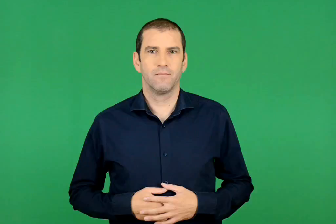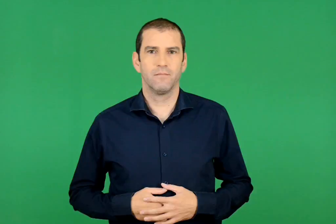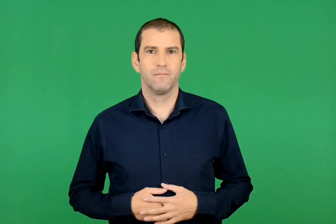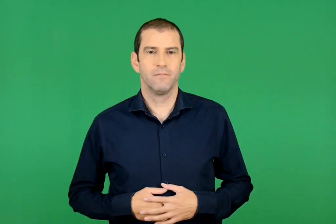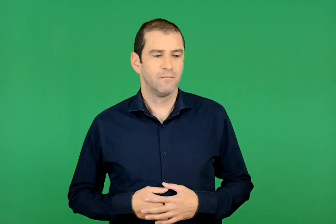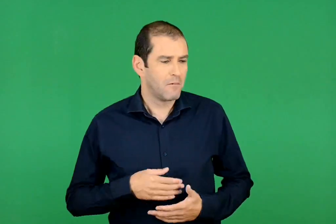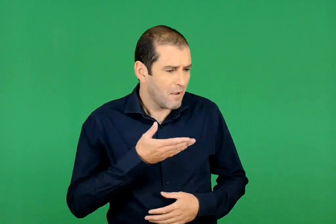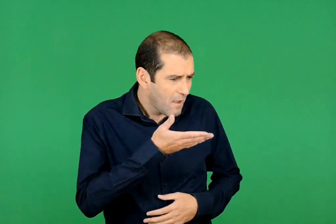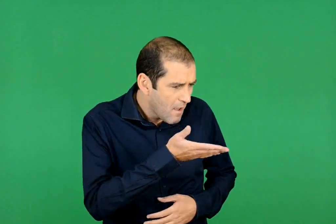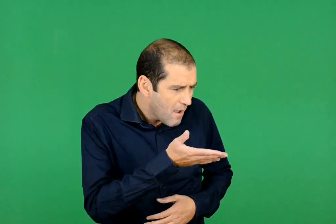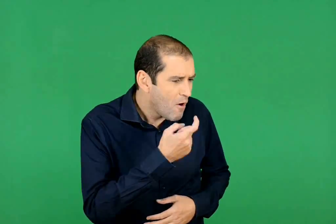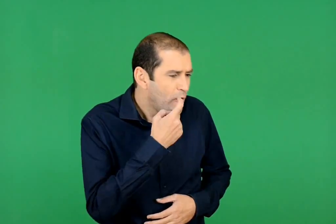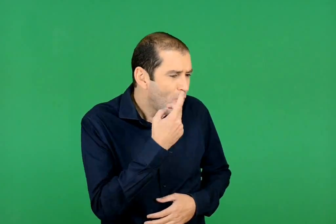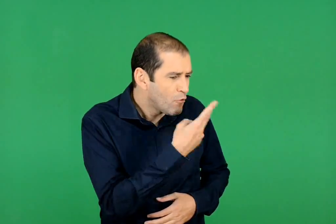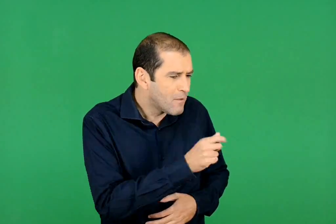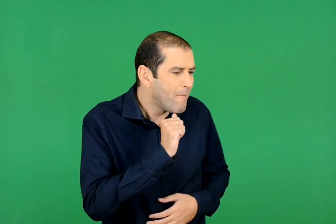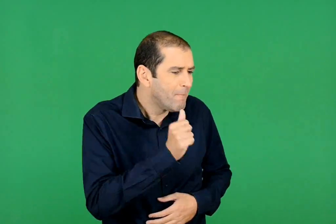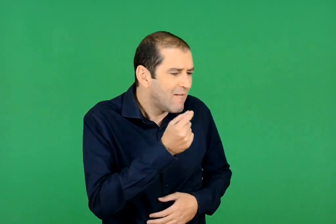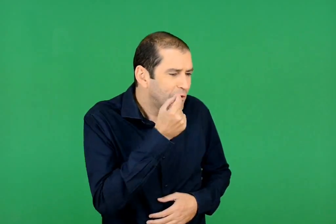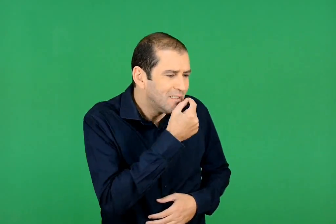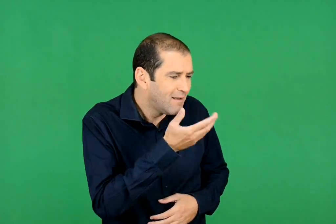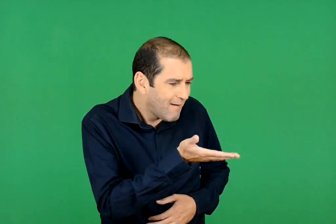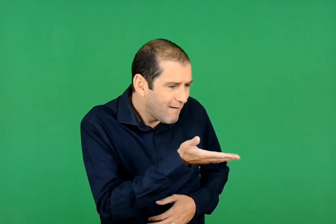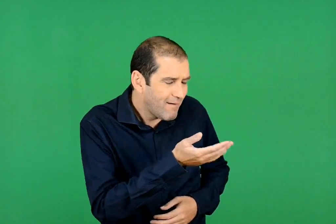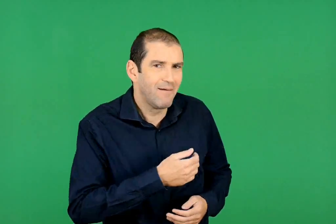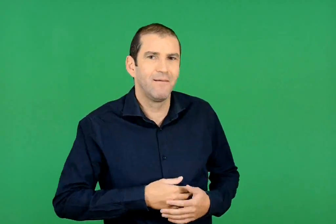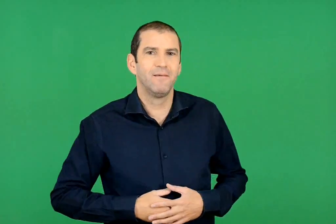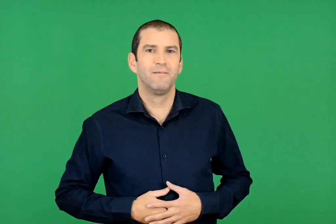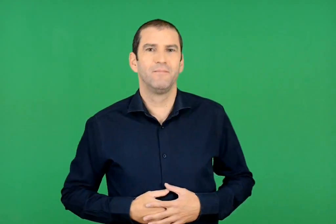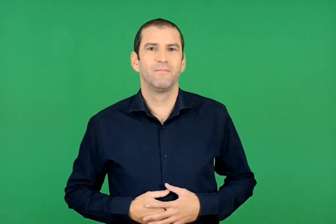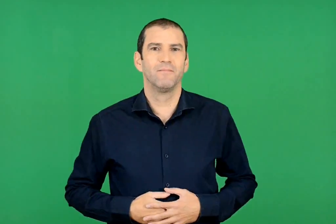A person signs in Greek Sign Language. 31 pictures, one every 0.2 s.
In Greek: βλέπω ότι μαυρίσανε τα δοντάκια σου
